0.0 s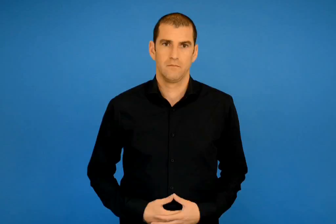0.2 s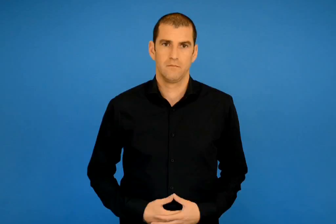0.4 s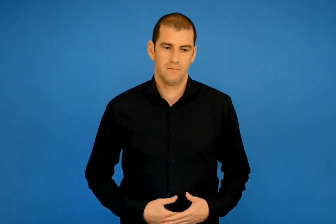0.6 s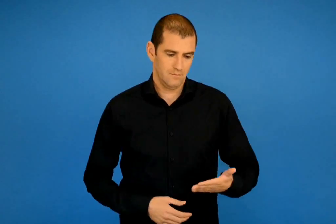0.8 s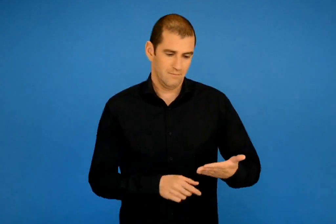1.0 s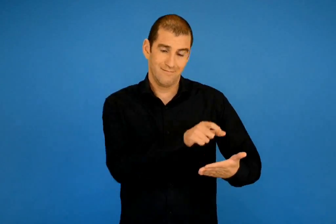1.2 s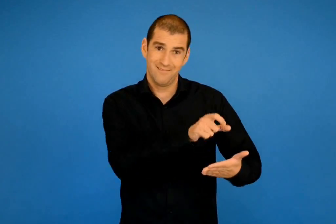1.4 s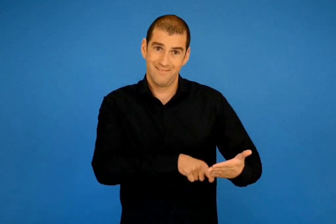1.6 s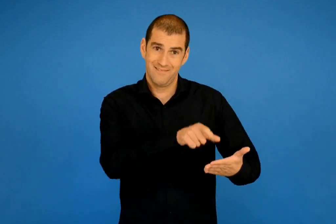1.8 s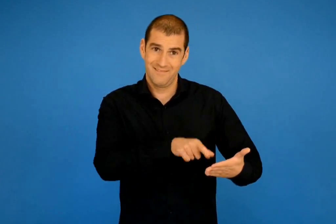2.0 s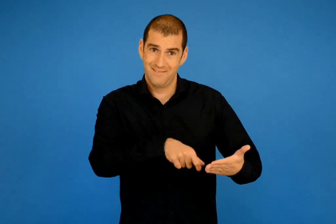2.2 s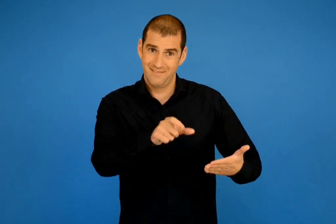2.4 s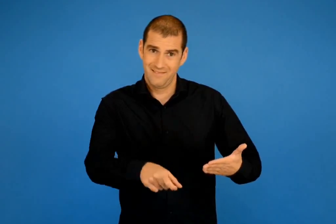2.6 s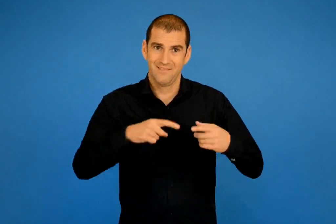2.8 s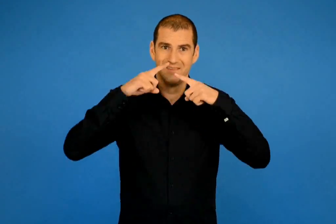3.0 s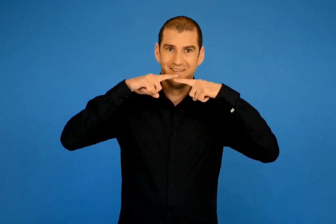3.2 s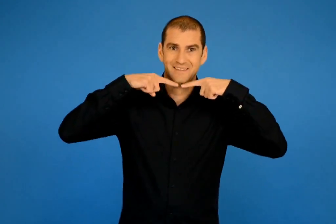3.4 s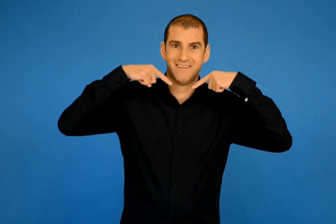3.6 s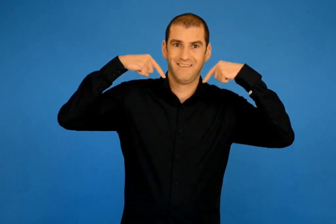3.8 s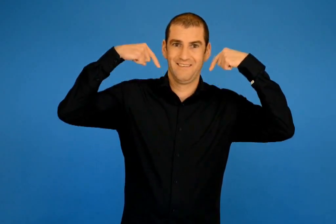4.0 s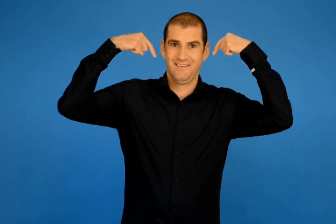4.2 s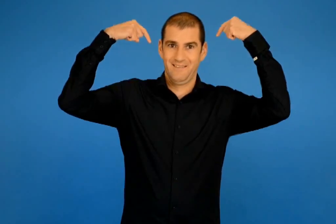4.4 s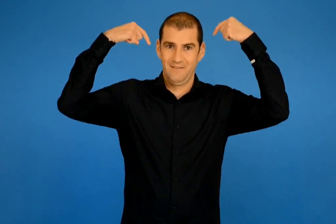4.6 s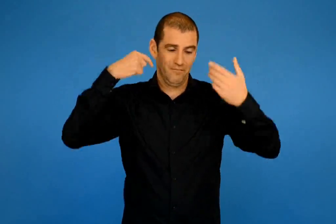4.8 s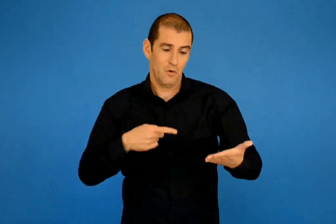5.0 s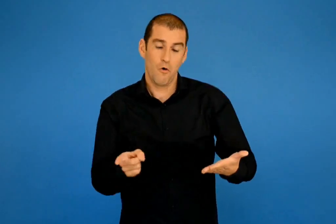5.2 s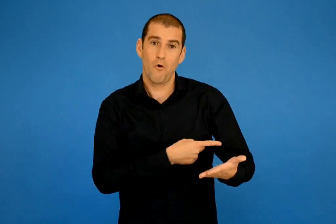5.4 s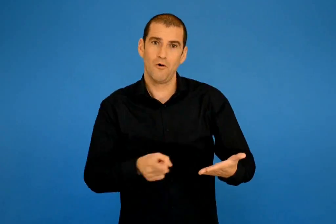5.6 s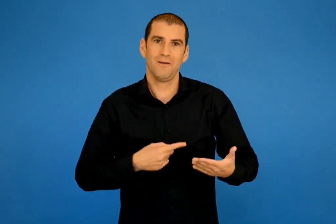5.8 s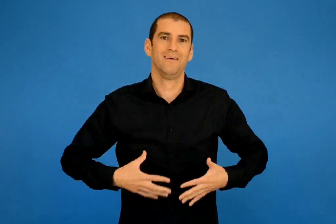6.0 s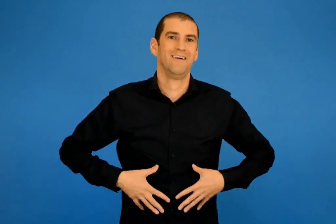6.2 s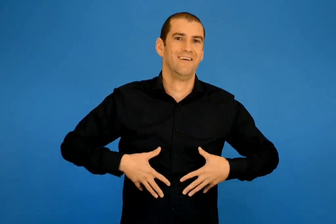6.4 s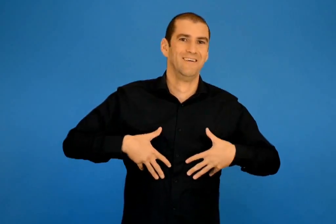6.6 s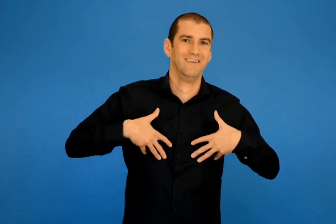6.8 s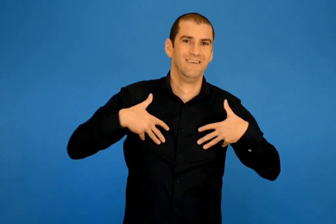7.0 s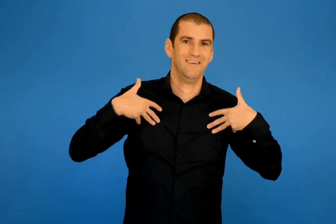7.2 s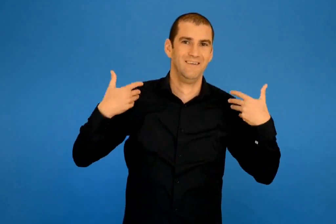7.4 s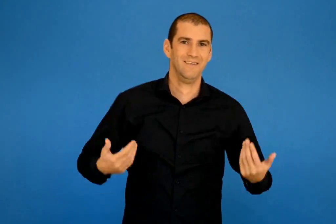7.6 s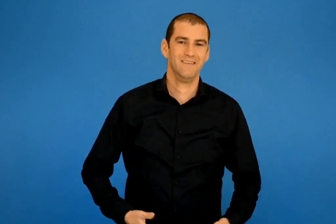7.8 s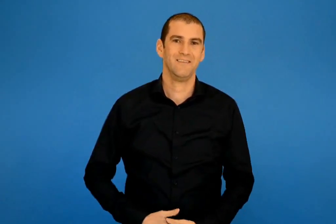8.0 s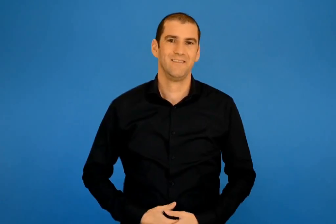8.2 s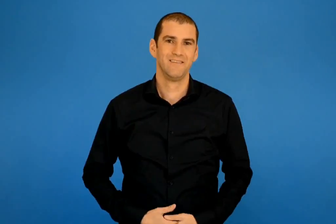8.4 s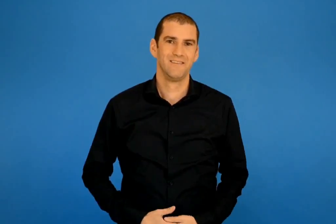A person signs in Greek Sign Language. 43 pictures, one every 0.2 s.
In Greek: των χειλιών τις άκρες κάνω προς τα πάνω να κοιτάνε κι έτσι όλοι τους γελάνε
